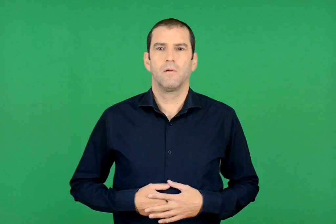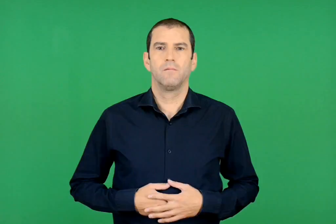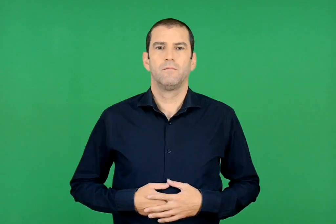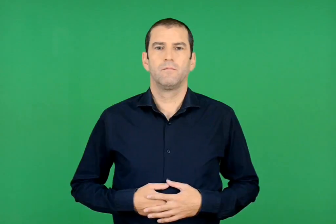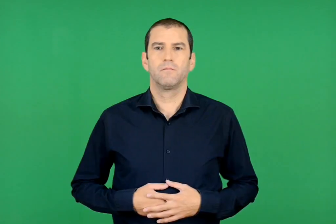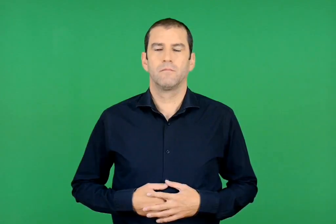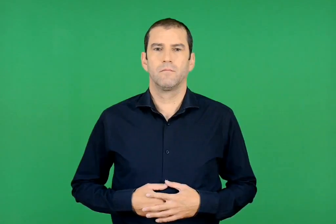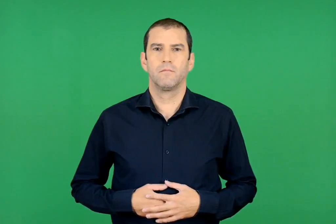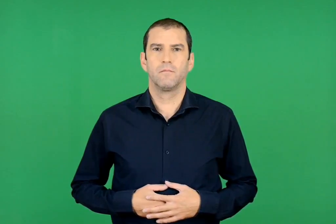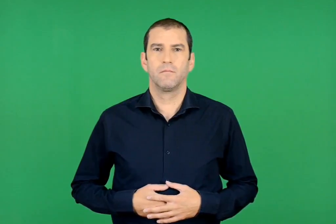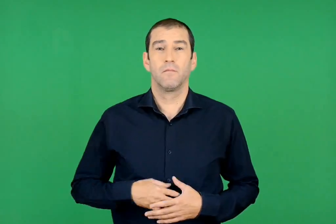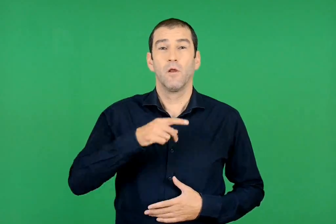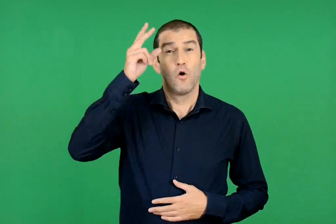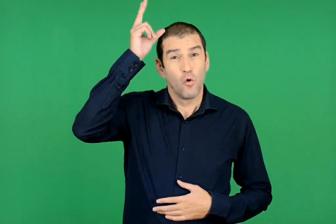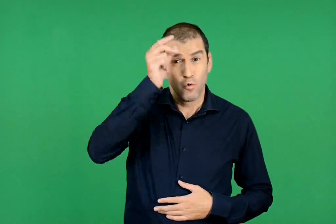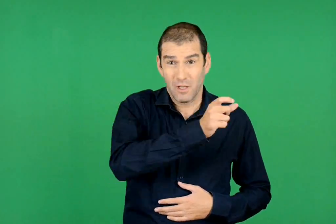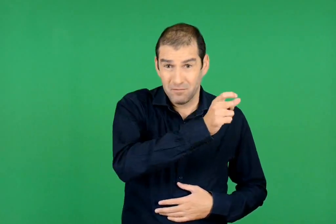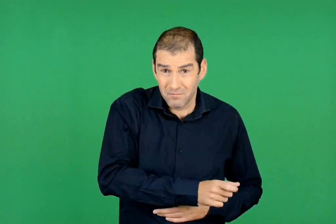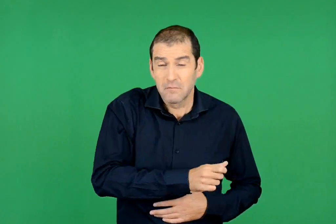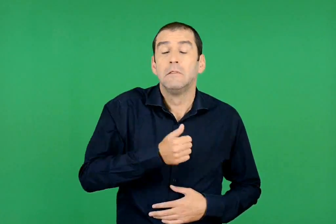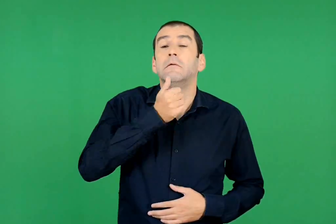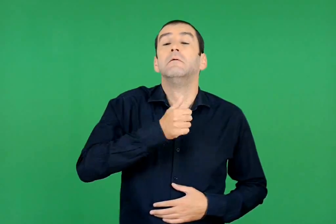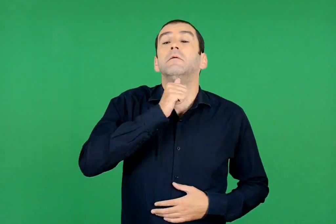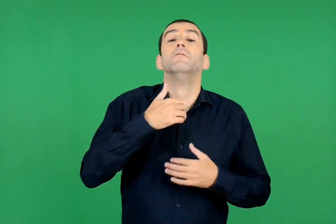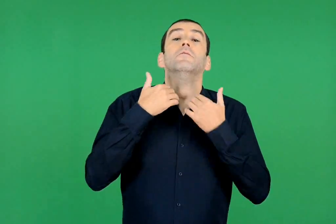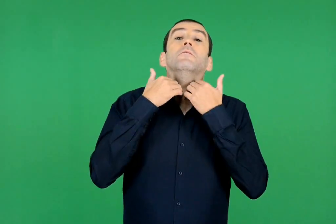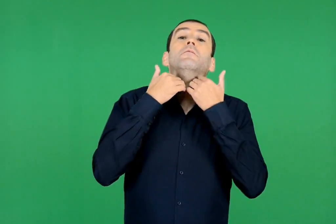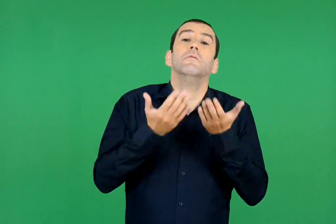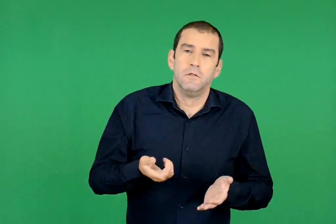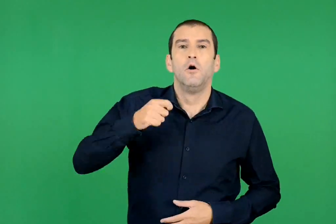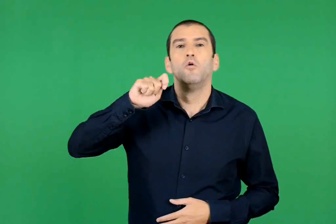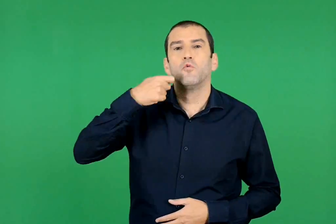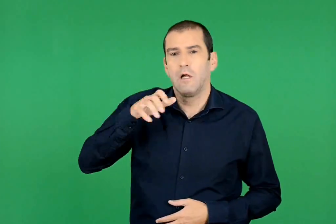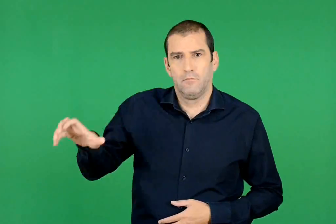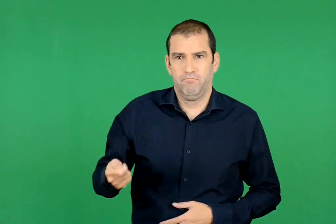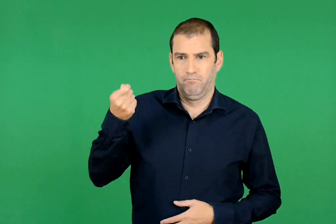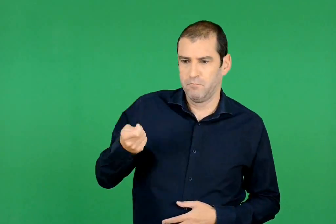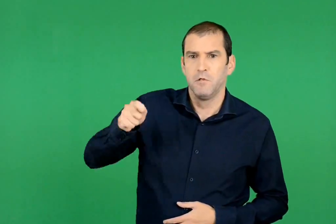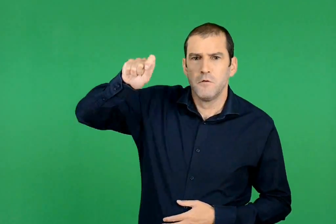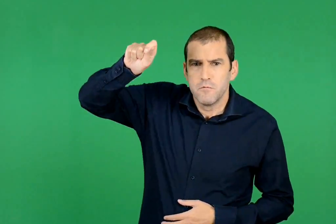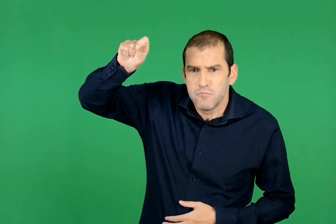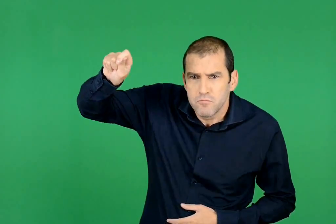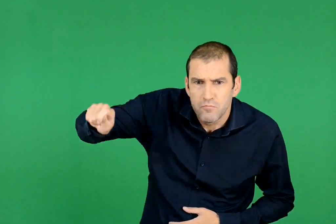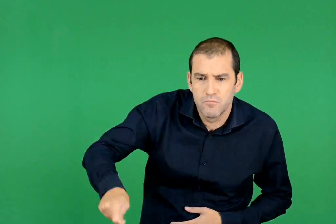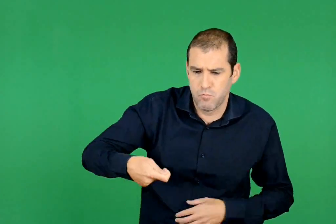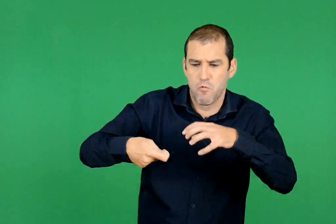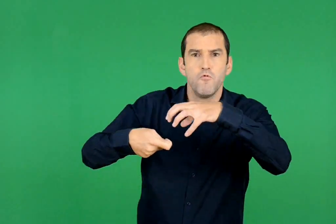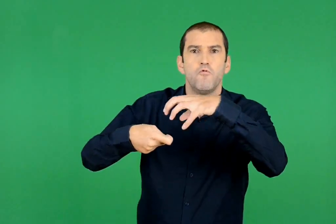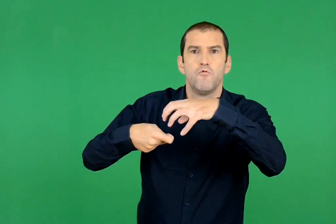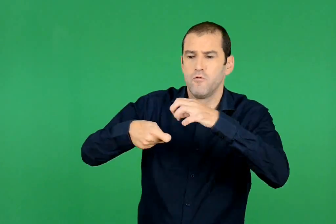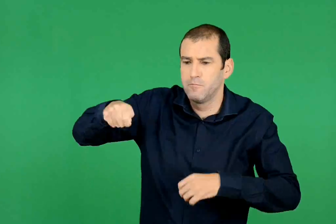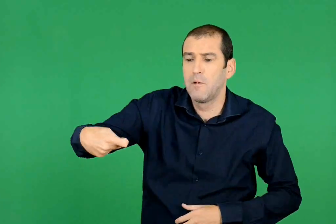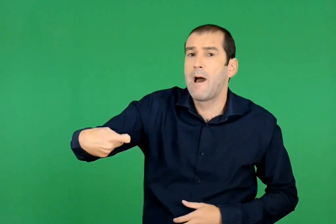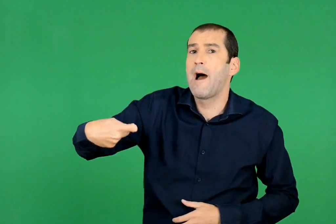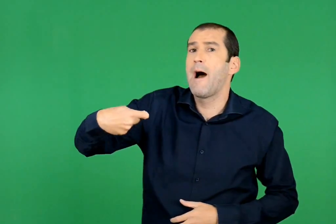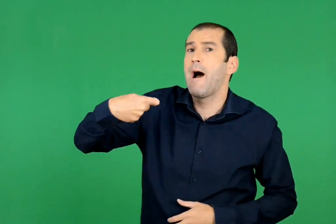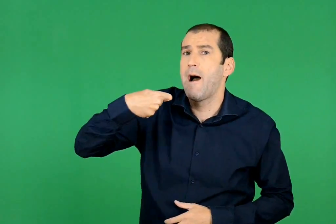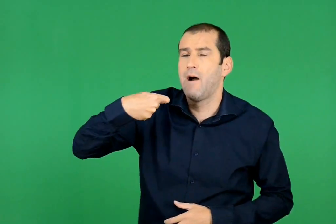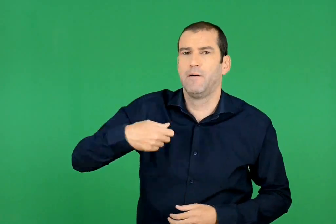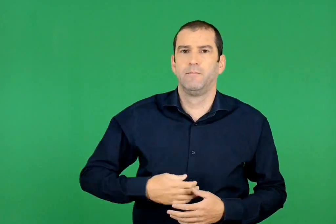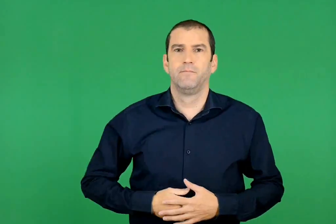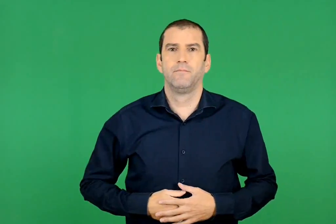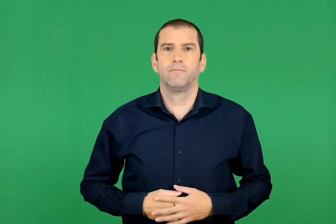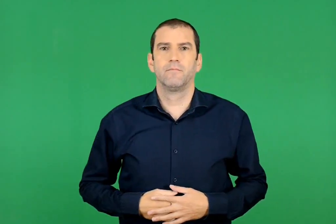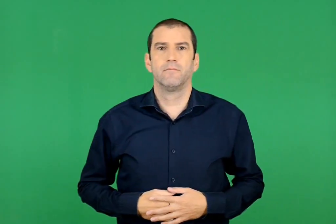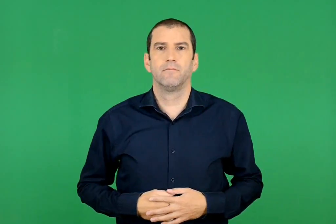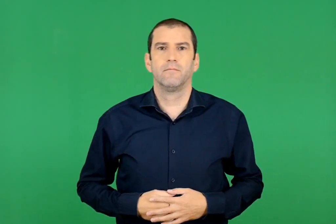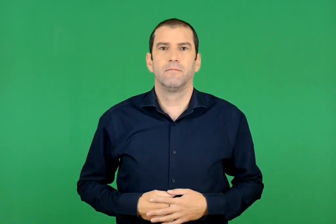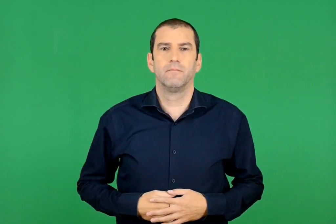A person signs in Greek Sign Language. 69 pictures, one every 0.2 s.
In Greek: η λουκία δεν άντεξε άλλο , άρπαξε το κουτάλι , πήρε μια μεγάλη , μια πελώρια , μια τεράστια κουταλιά και ετοιμάστηκε να τη βάλει στο στόμα της
